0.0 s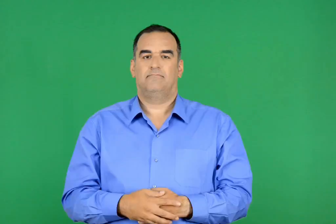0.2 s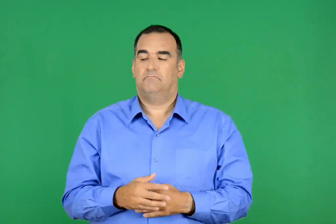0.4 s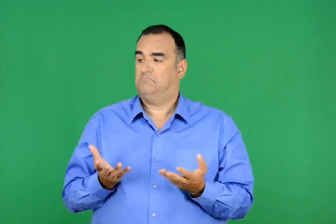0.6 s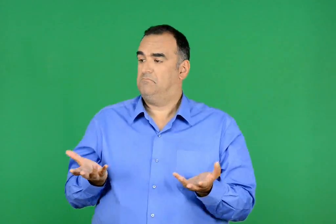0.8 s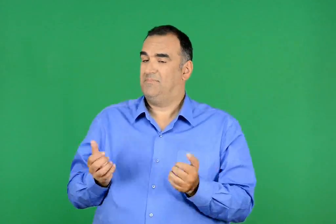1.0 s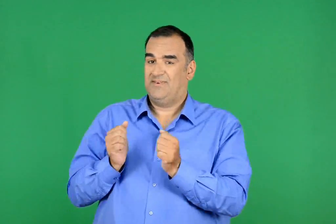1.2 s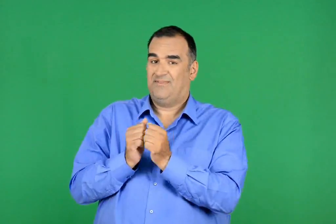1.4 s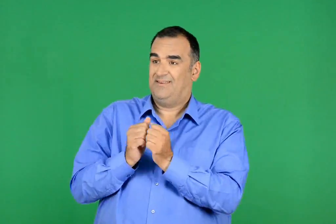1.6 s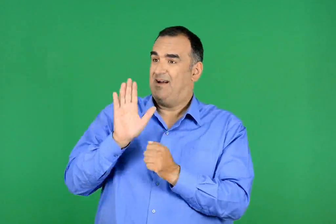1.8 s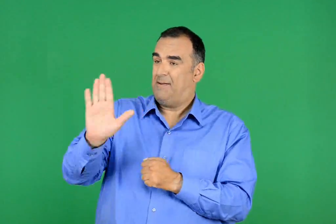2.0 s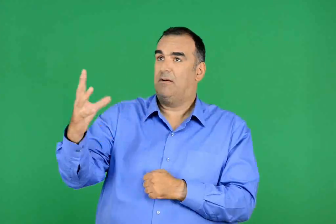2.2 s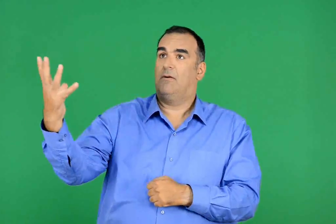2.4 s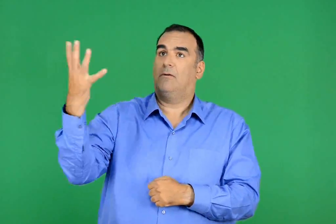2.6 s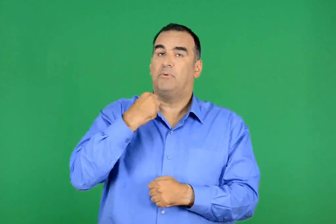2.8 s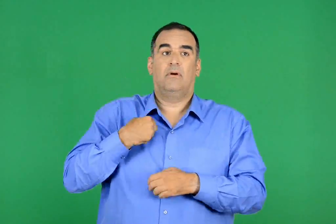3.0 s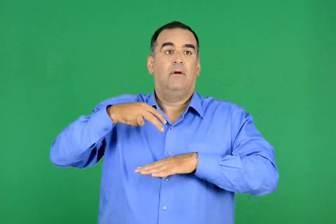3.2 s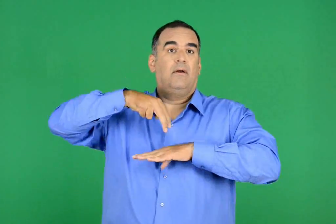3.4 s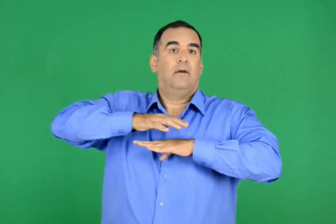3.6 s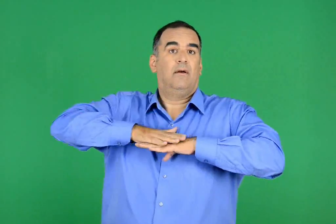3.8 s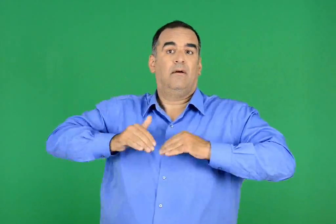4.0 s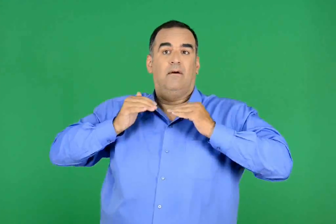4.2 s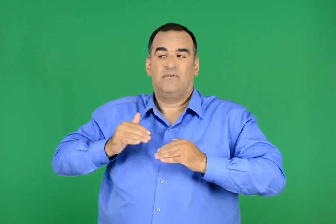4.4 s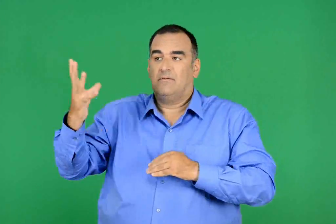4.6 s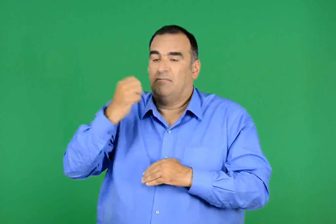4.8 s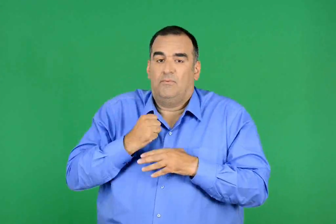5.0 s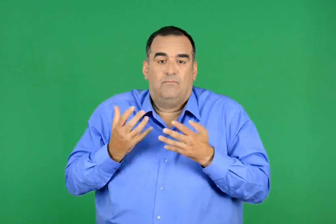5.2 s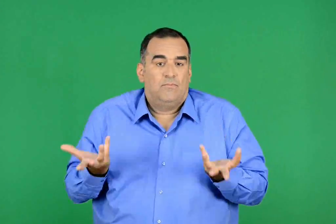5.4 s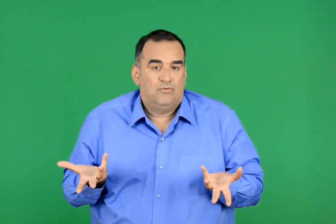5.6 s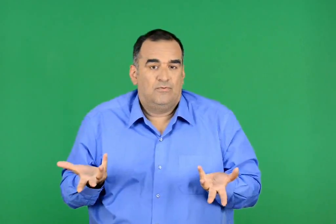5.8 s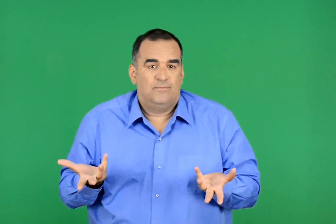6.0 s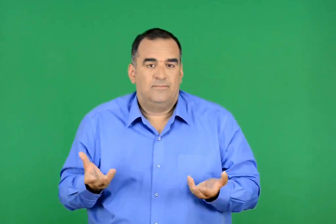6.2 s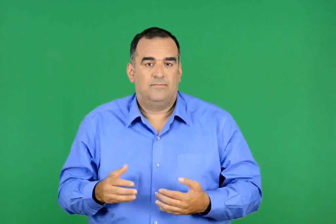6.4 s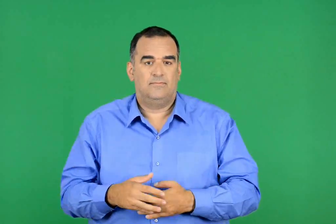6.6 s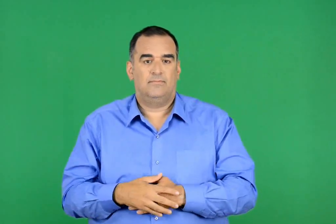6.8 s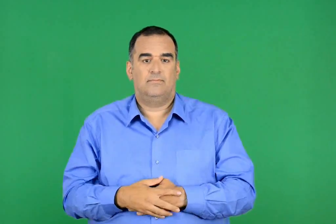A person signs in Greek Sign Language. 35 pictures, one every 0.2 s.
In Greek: πώς θα καταλάβουν οι φίλοι μας τώρα πως είμαστε στην ταράτσα ;
